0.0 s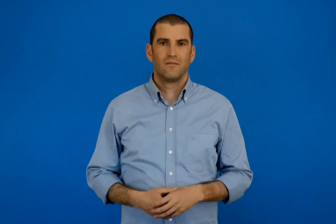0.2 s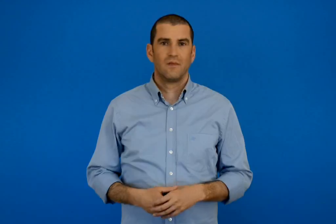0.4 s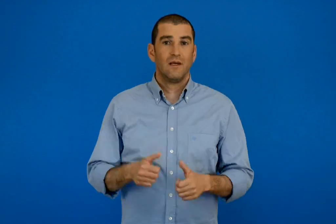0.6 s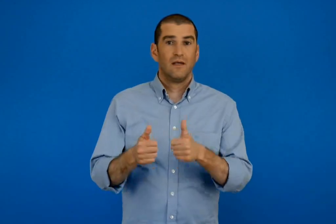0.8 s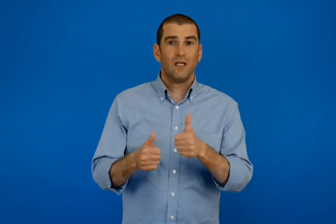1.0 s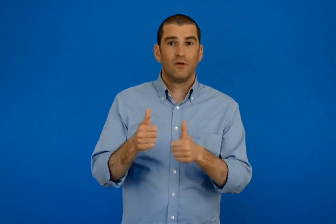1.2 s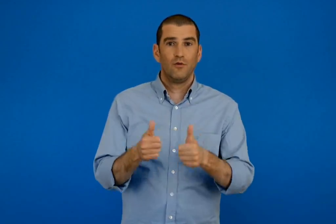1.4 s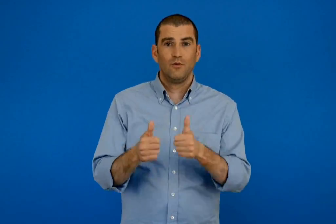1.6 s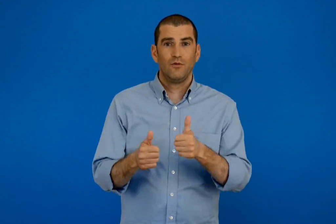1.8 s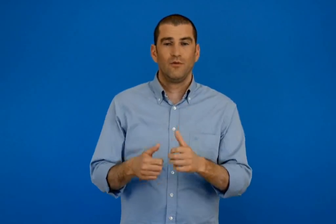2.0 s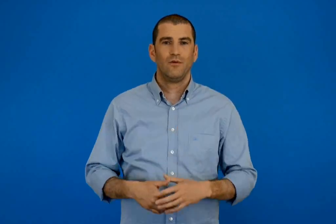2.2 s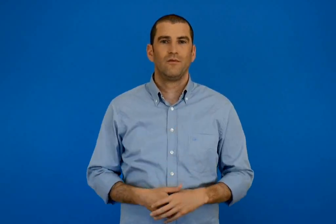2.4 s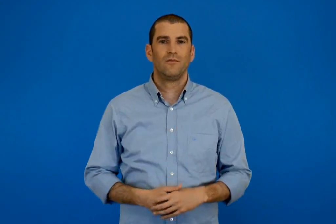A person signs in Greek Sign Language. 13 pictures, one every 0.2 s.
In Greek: ιούνιος
